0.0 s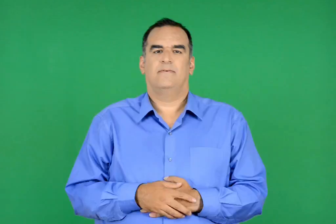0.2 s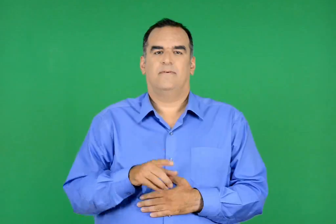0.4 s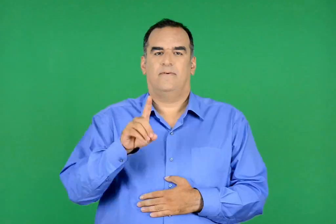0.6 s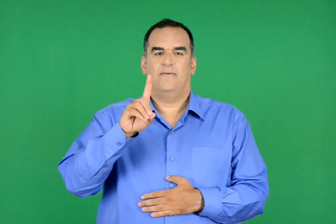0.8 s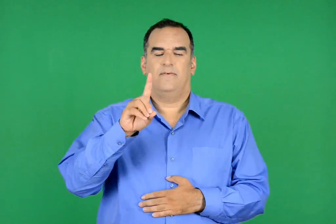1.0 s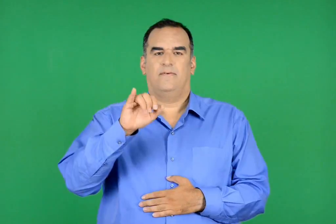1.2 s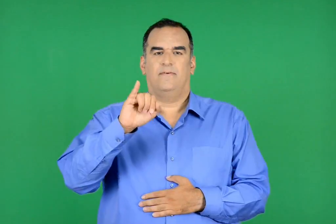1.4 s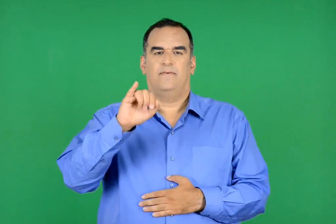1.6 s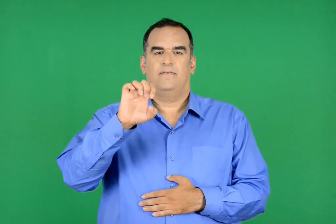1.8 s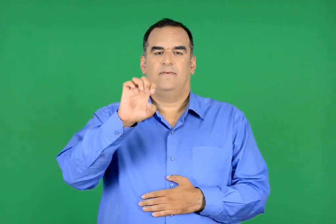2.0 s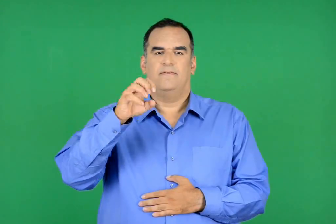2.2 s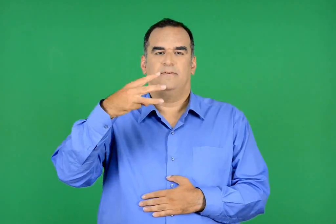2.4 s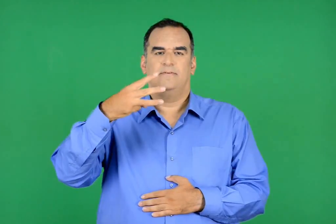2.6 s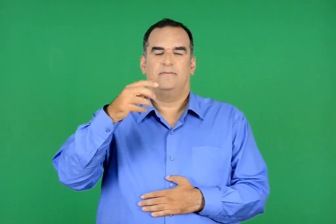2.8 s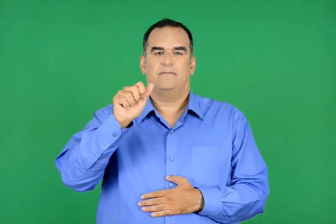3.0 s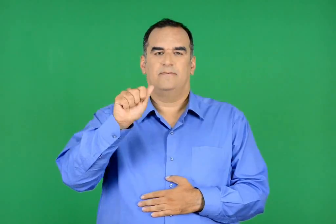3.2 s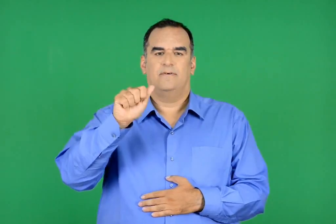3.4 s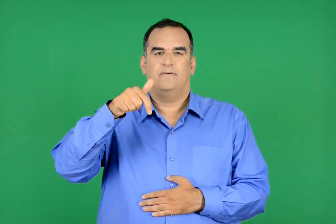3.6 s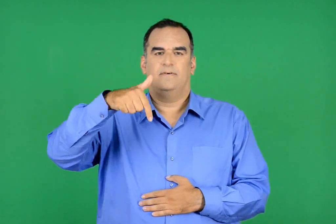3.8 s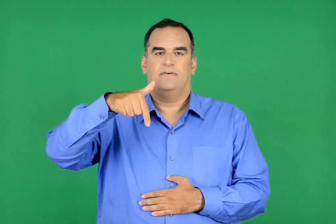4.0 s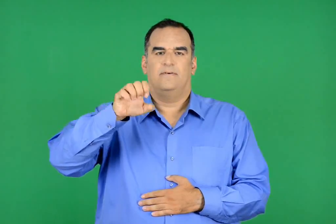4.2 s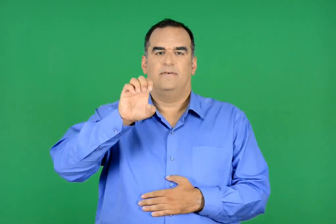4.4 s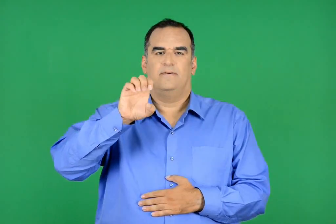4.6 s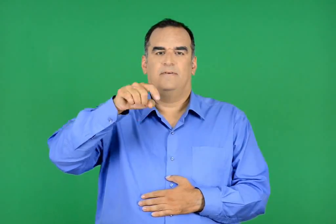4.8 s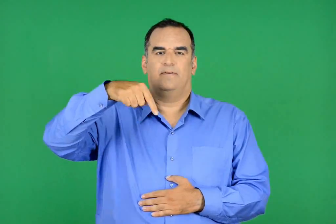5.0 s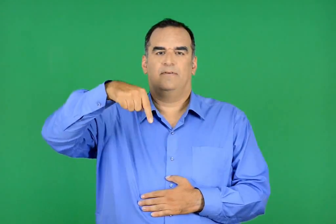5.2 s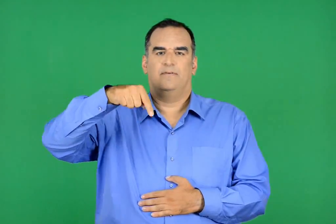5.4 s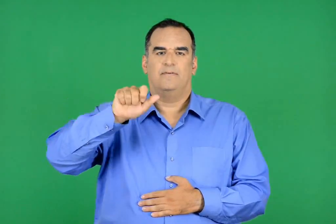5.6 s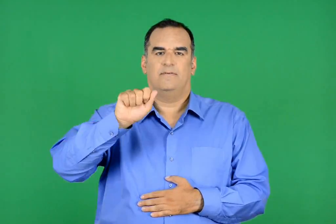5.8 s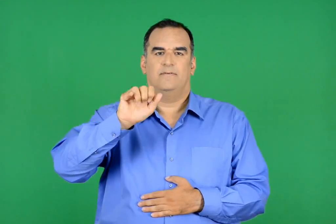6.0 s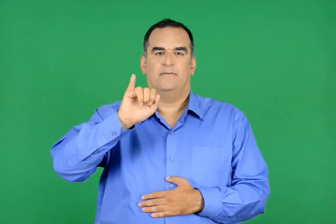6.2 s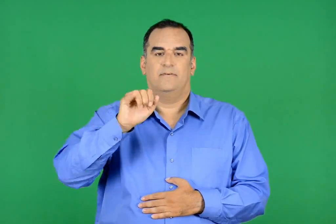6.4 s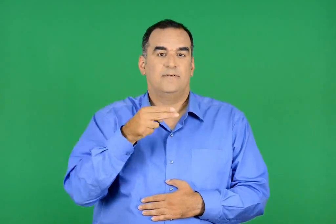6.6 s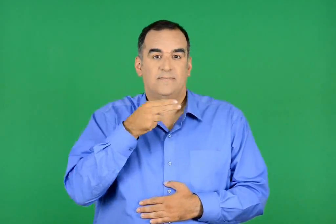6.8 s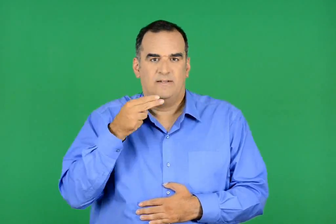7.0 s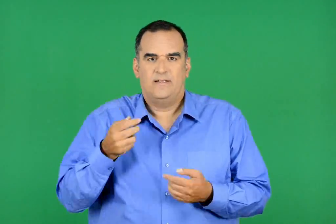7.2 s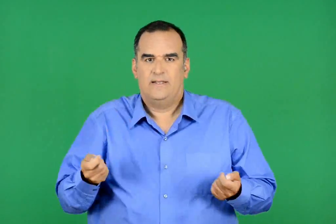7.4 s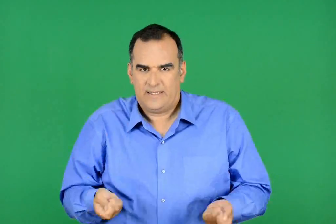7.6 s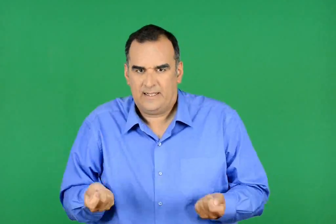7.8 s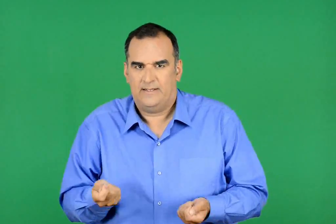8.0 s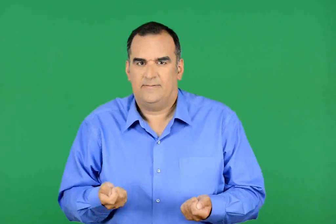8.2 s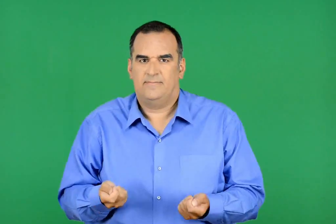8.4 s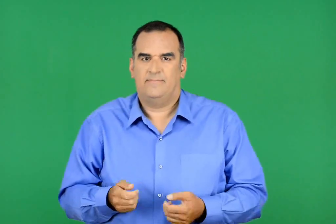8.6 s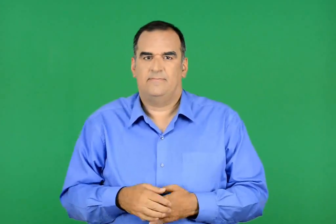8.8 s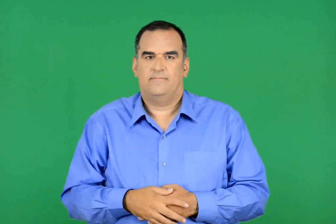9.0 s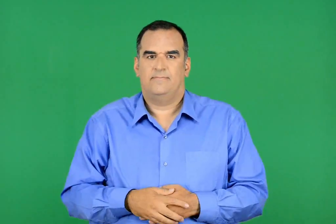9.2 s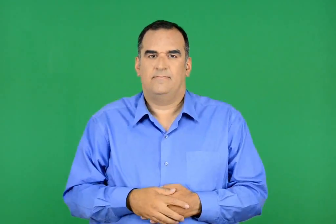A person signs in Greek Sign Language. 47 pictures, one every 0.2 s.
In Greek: διεξάγεται γίνεται
